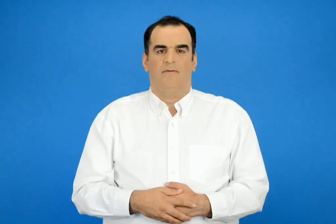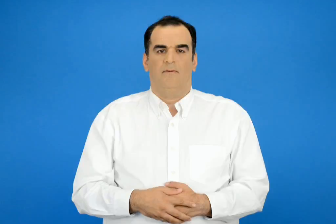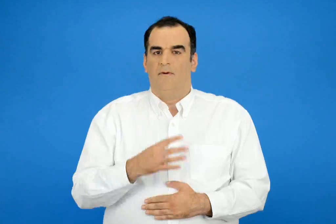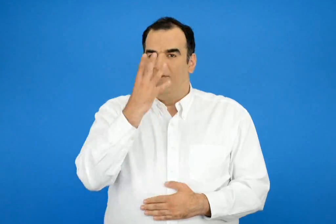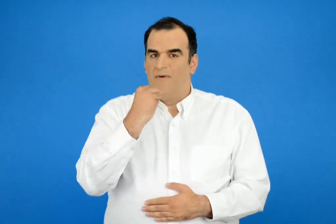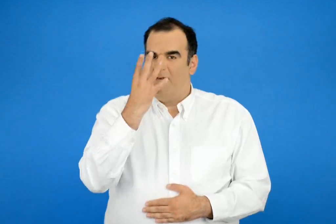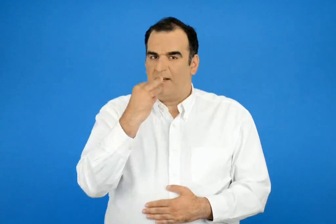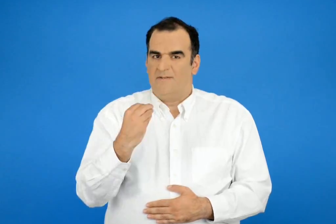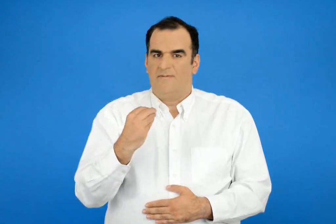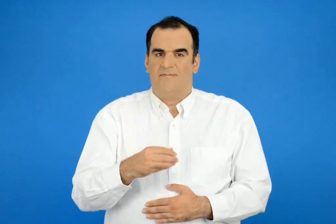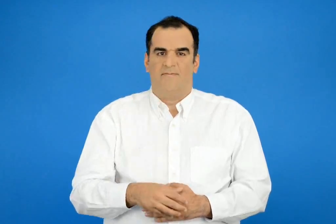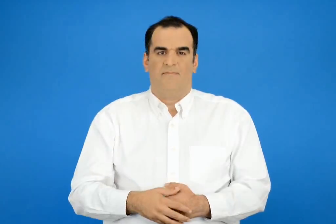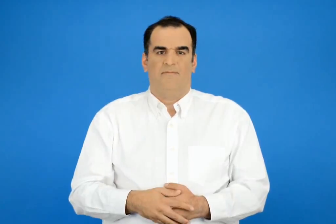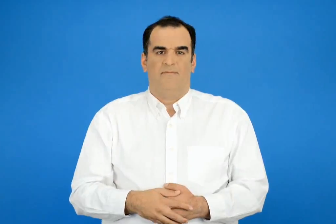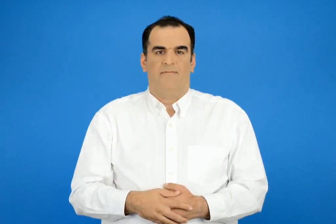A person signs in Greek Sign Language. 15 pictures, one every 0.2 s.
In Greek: φλεβάρης
